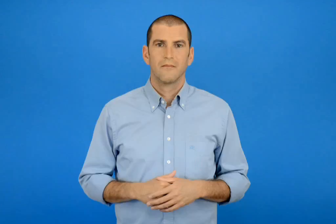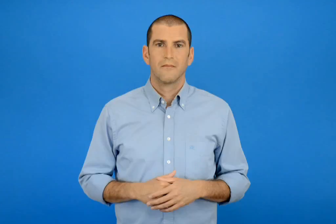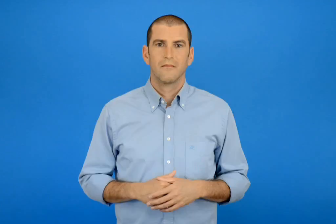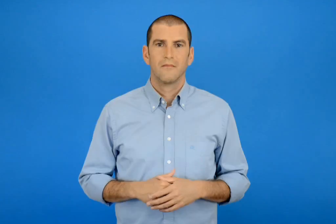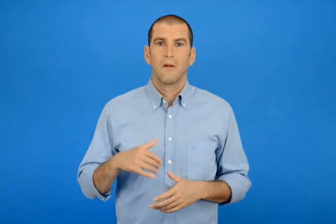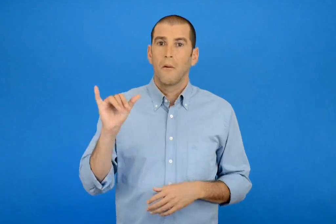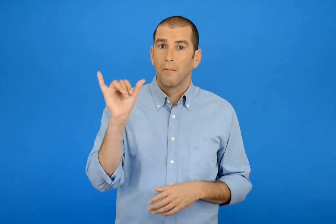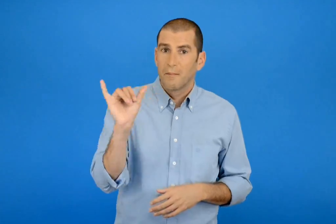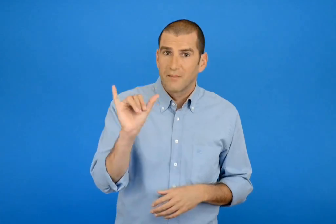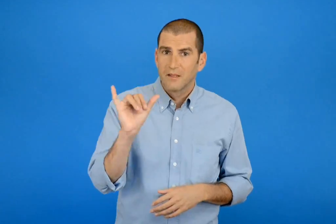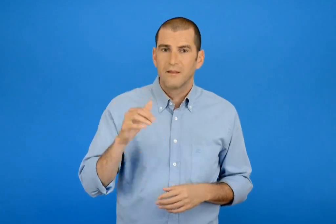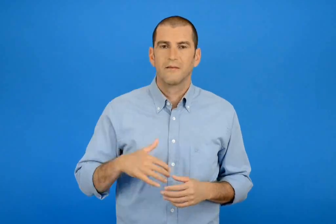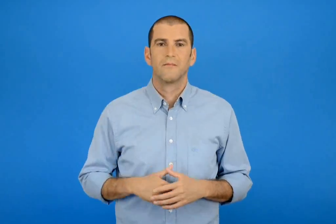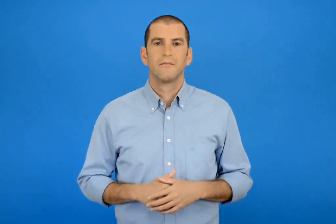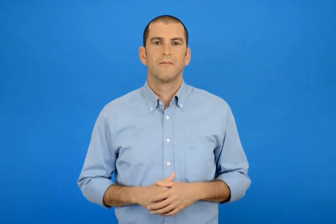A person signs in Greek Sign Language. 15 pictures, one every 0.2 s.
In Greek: την πέμπτη
